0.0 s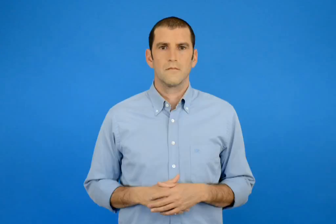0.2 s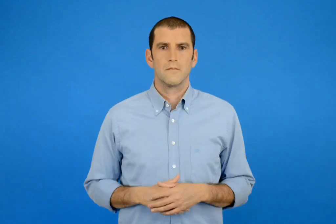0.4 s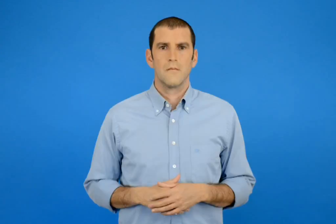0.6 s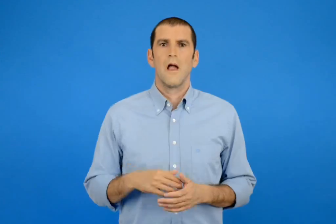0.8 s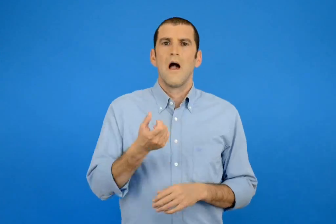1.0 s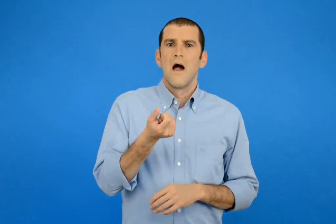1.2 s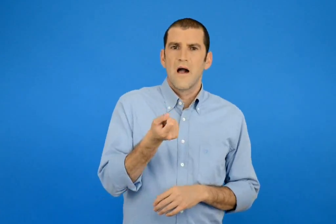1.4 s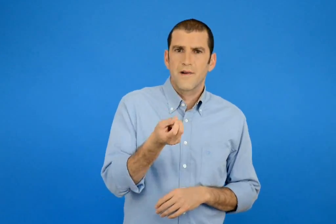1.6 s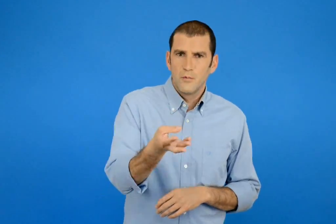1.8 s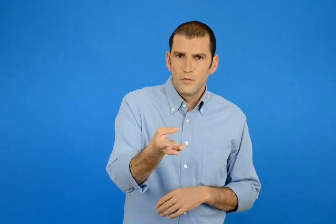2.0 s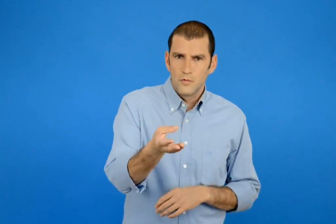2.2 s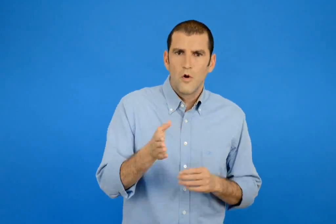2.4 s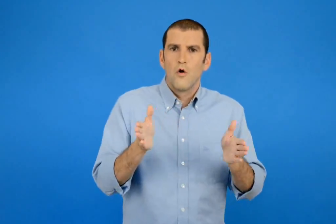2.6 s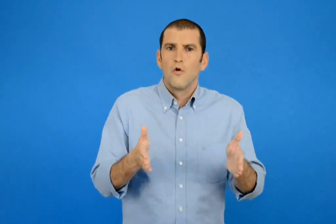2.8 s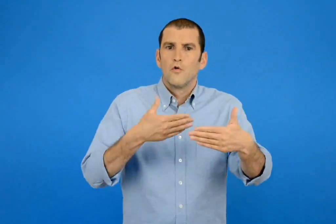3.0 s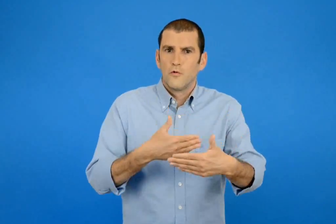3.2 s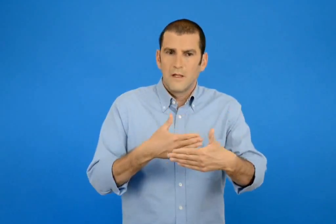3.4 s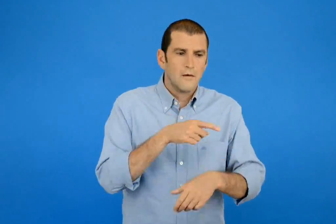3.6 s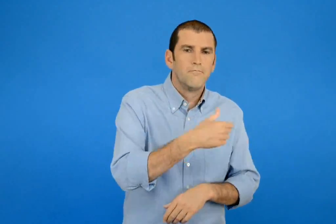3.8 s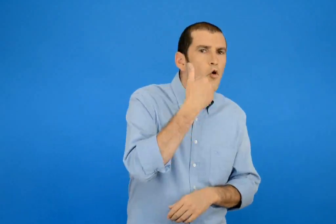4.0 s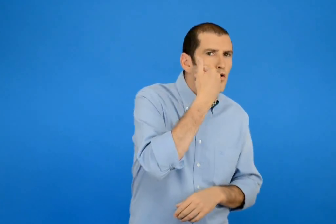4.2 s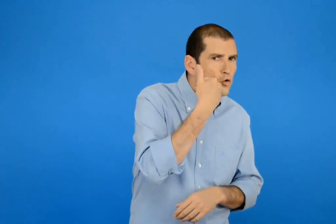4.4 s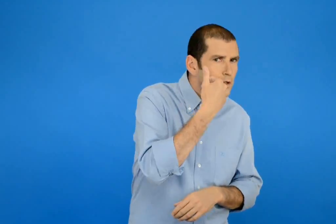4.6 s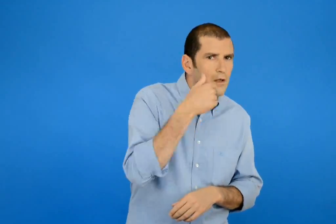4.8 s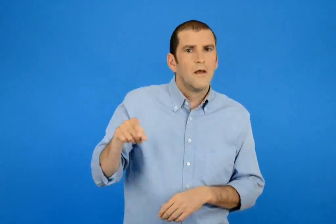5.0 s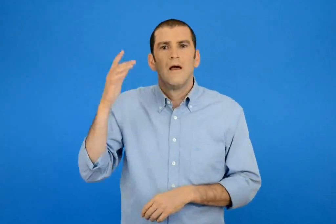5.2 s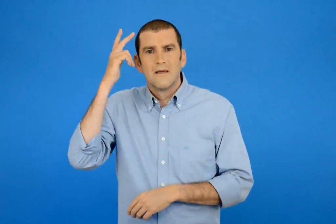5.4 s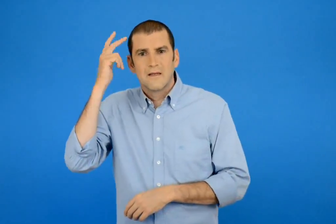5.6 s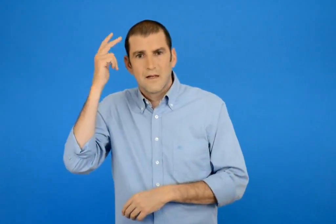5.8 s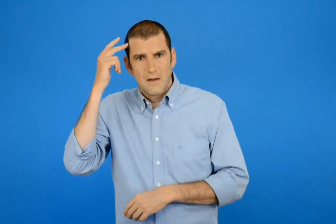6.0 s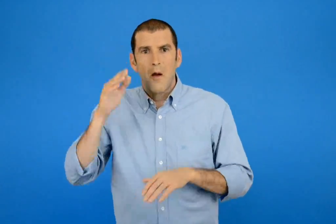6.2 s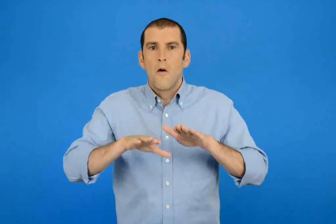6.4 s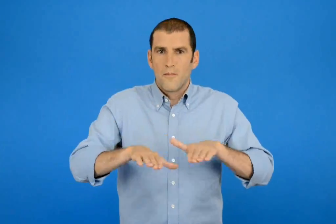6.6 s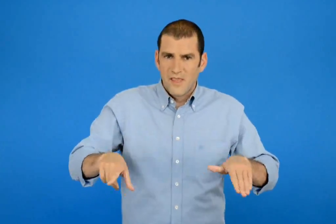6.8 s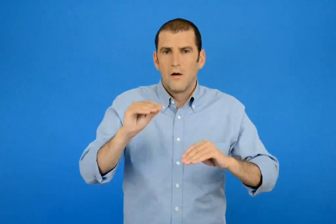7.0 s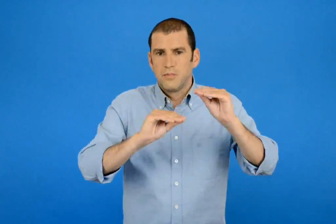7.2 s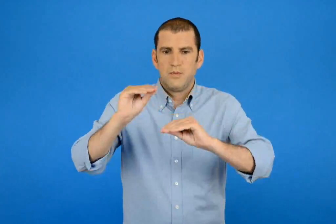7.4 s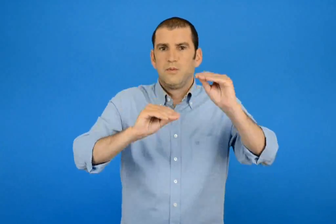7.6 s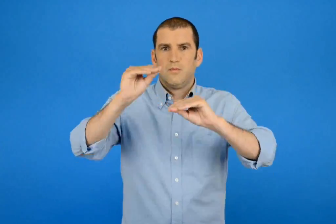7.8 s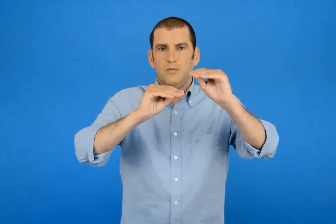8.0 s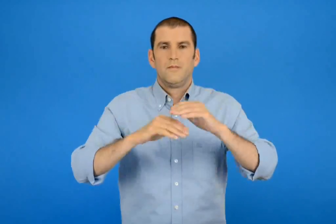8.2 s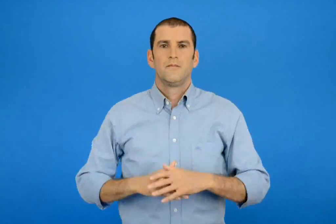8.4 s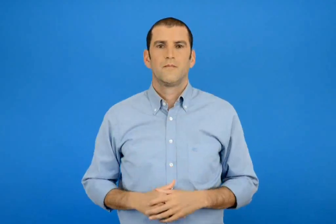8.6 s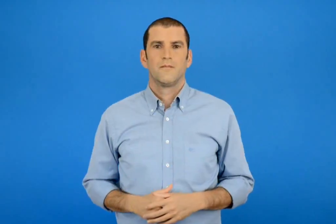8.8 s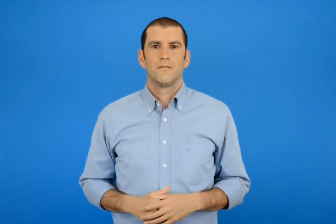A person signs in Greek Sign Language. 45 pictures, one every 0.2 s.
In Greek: τα παιδιά φτιάχνουν αριθμούς με κόκκινα και κίτρινα τουβλάκια
